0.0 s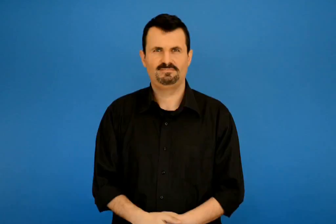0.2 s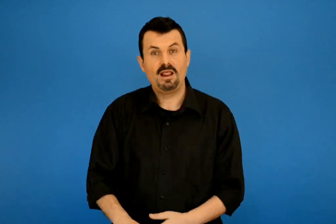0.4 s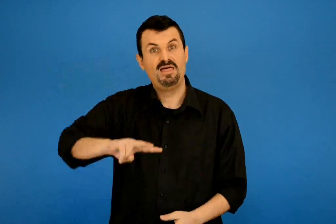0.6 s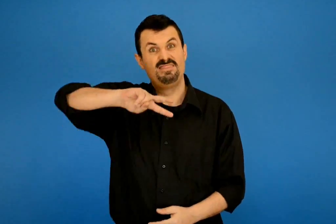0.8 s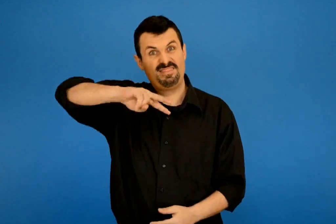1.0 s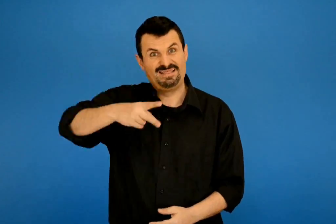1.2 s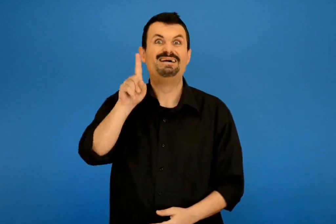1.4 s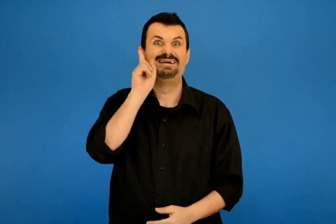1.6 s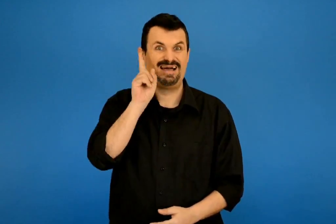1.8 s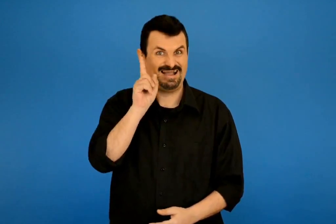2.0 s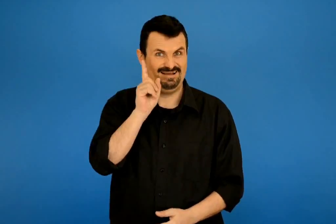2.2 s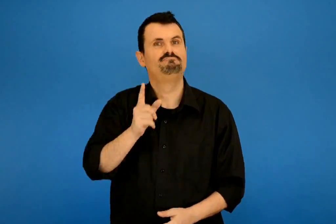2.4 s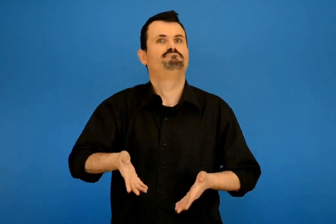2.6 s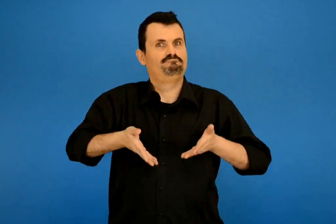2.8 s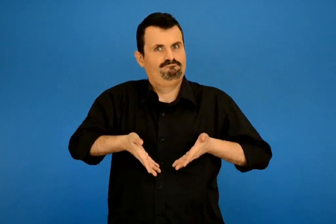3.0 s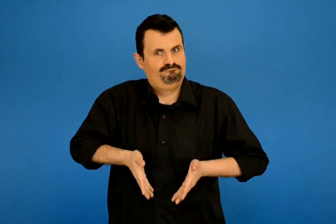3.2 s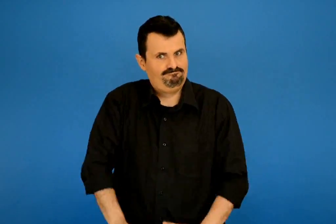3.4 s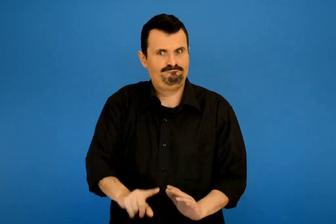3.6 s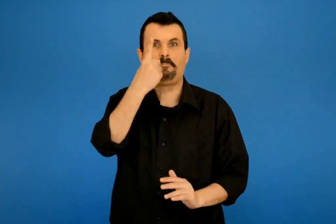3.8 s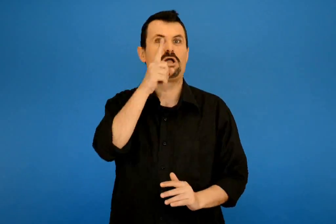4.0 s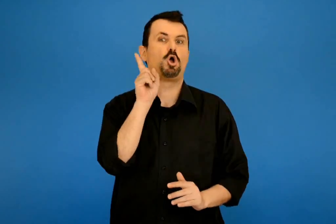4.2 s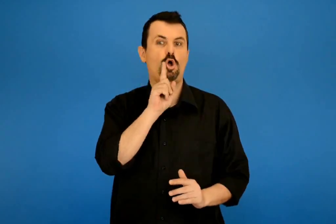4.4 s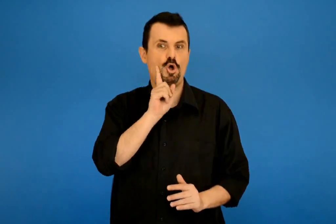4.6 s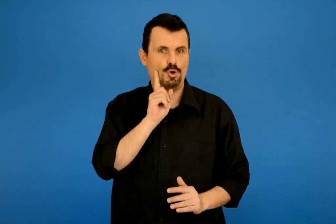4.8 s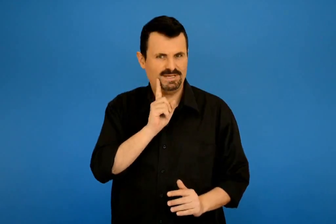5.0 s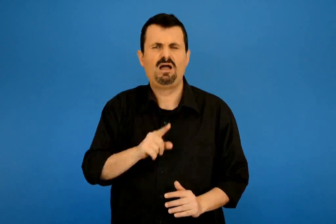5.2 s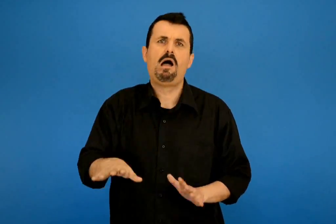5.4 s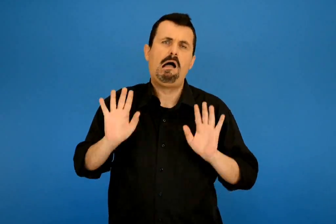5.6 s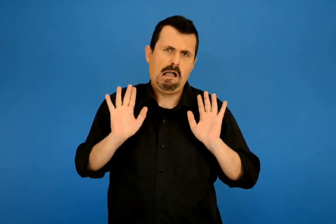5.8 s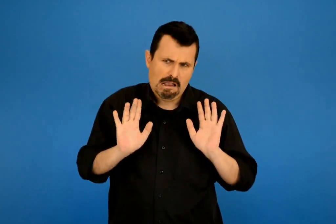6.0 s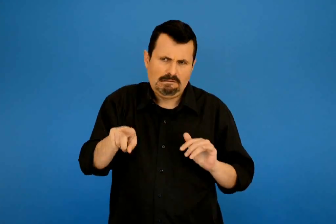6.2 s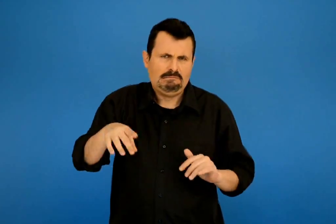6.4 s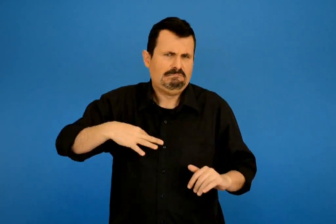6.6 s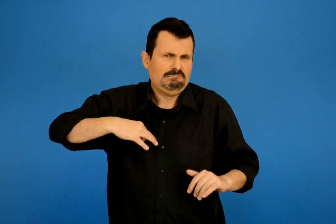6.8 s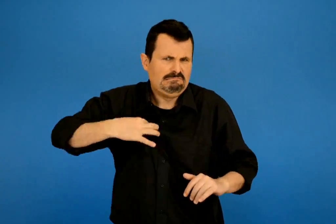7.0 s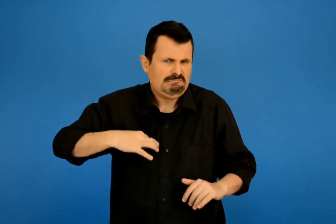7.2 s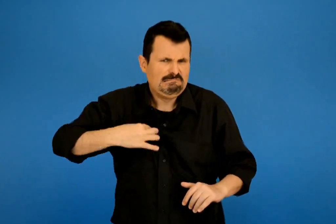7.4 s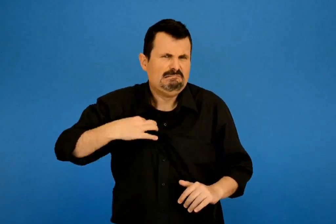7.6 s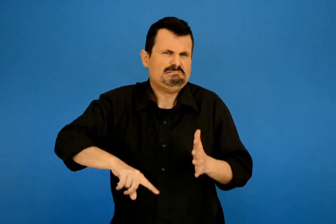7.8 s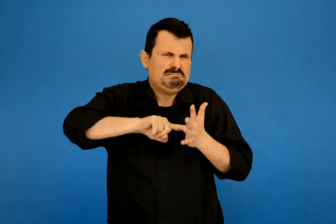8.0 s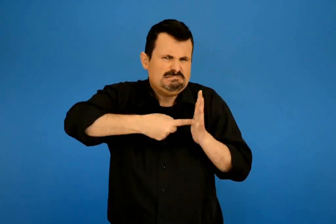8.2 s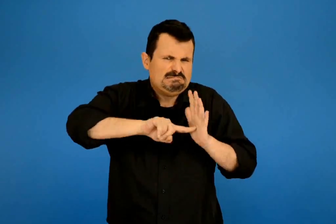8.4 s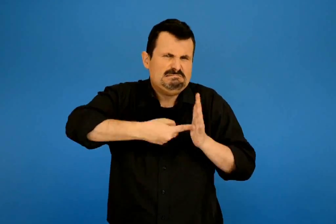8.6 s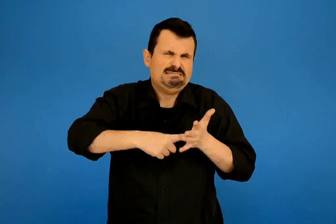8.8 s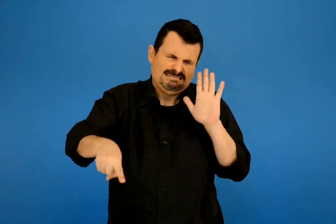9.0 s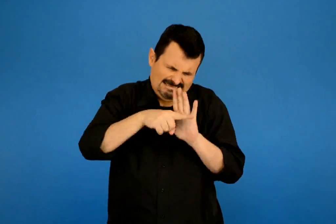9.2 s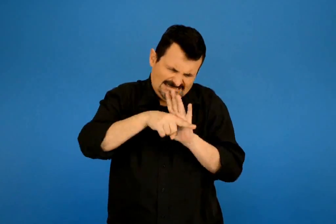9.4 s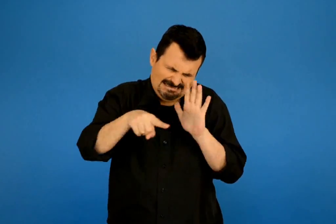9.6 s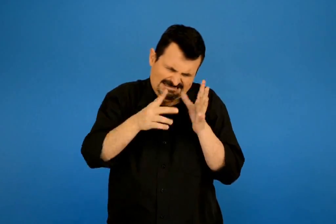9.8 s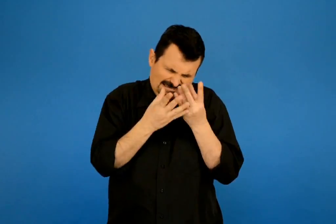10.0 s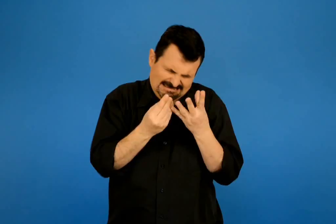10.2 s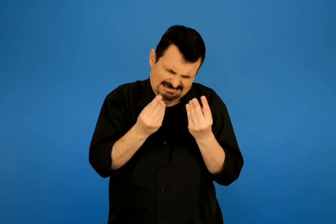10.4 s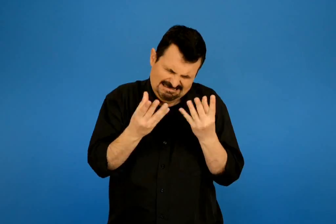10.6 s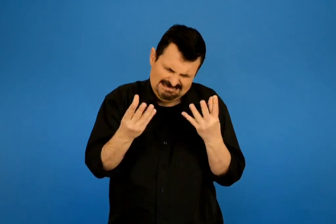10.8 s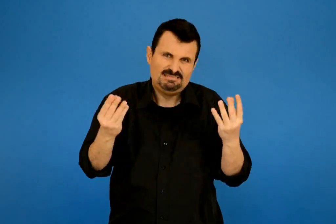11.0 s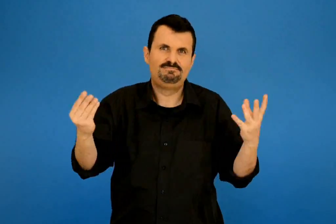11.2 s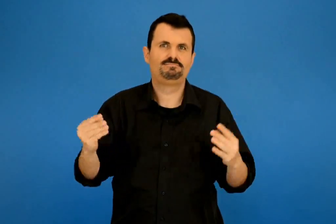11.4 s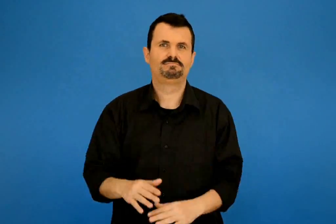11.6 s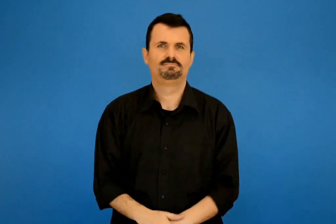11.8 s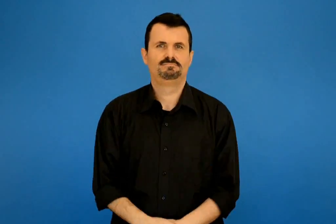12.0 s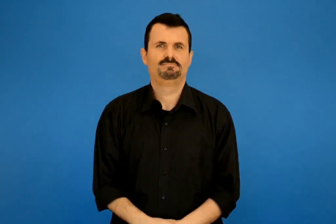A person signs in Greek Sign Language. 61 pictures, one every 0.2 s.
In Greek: η δεύτερη γυναικά έκανε κι αυτή μια κόρη που ήταν όμως κακιά ζηλιάρα είχε χίλια δυο κουσούρια
